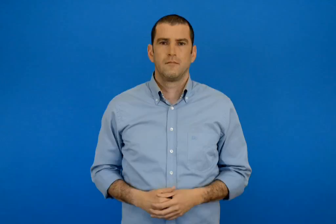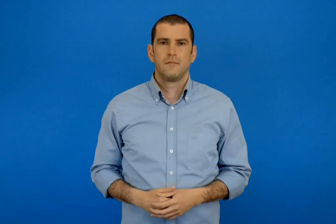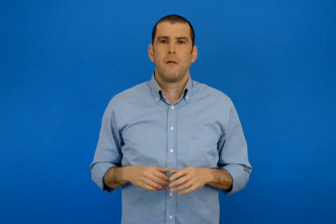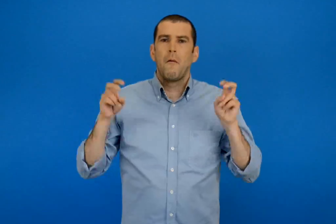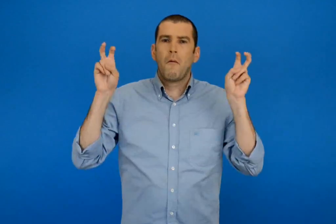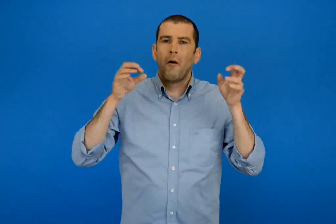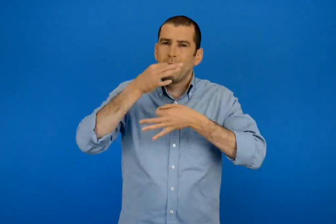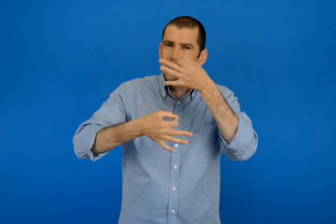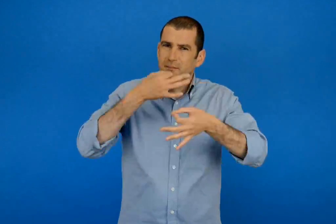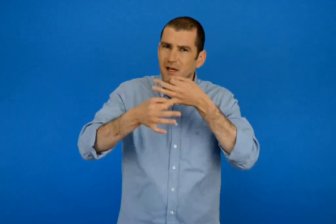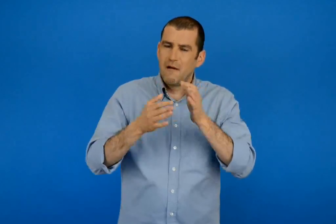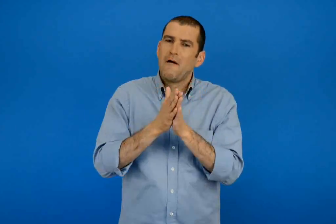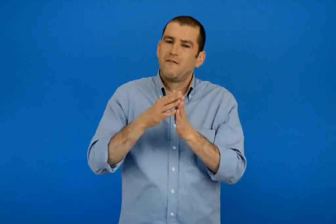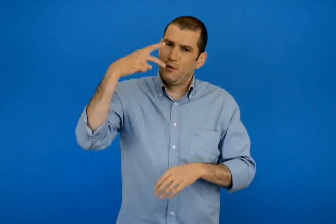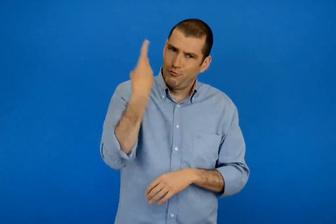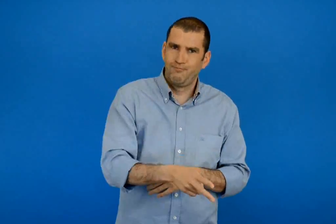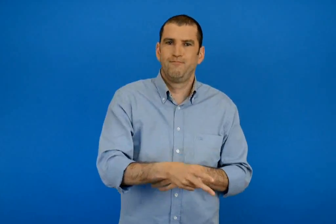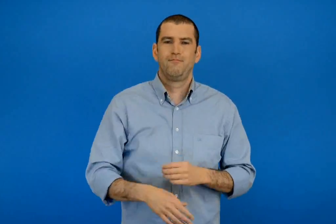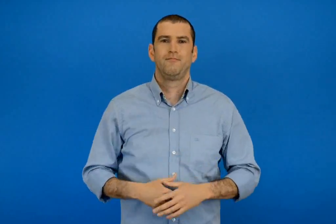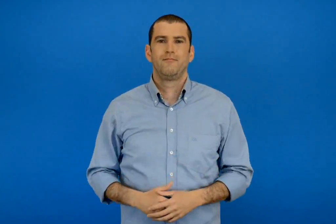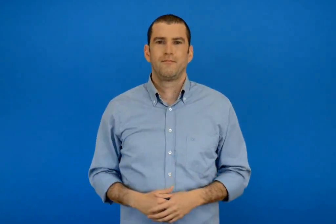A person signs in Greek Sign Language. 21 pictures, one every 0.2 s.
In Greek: το βιβλίο των παροιμιών
